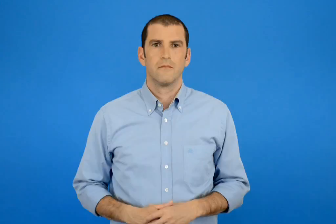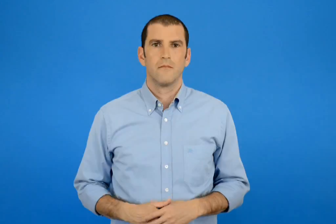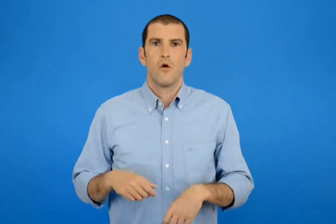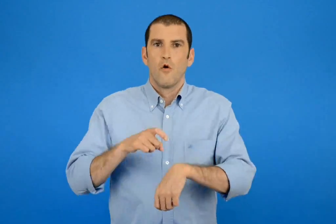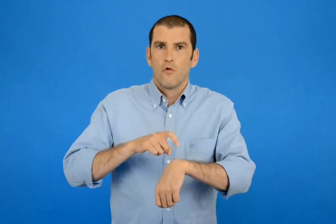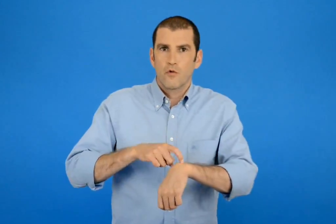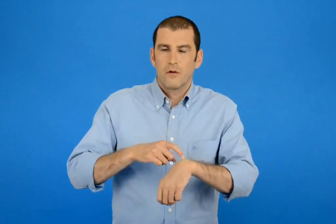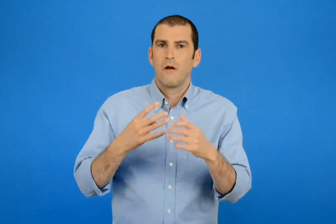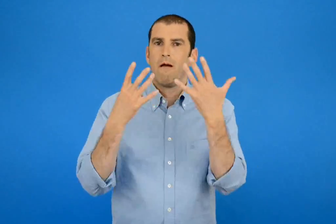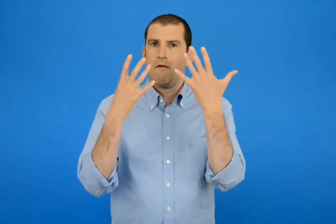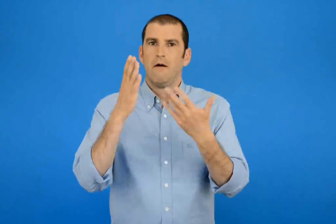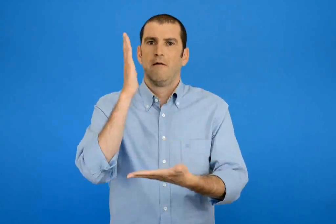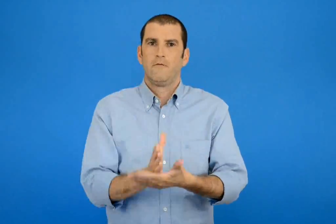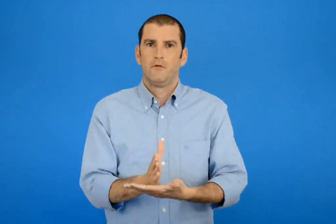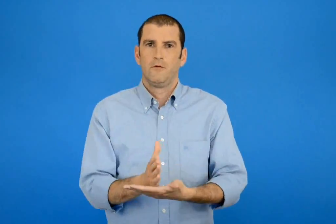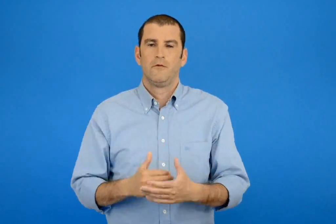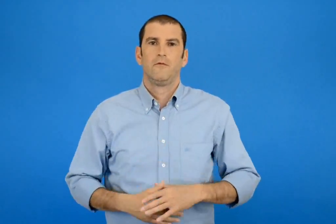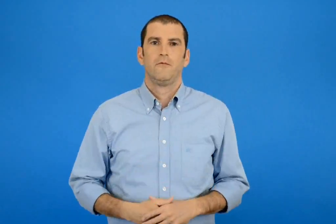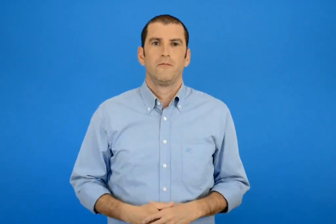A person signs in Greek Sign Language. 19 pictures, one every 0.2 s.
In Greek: η ωρά είναι 9 ακριβώς
